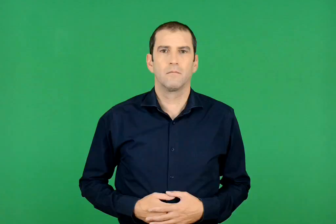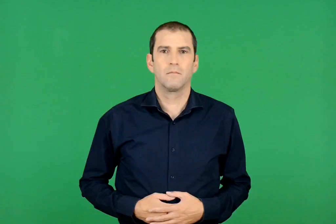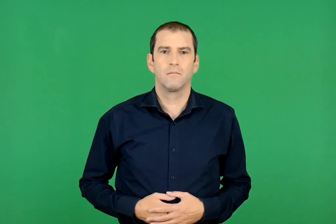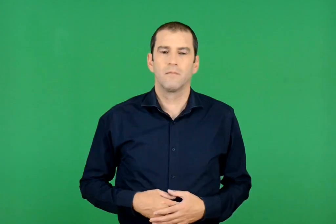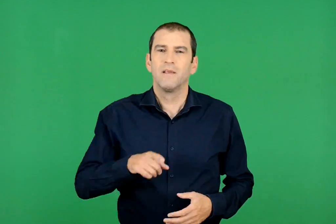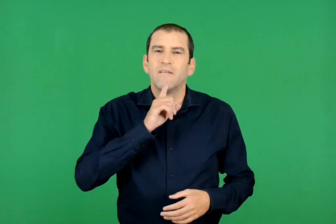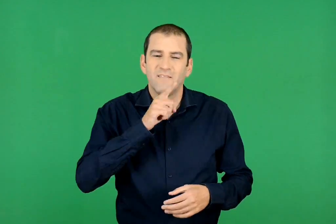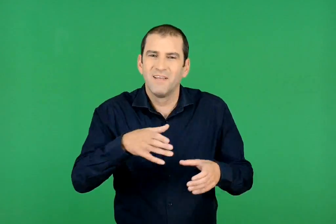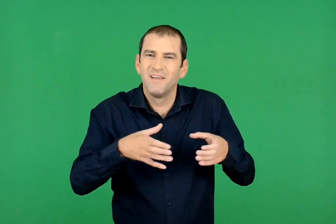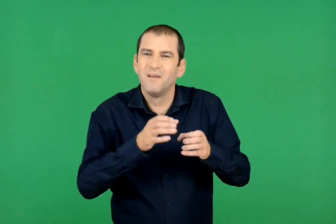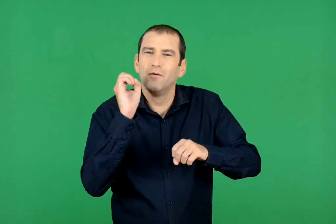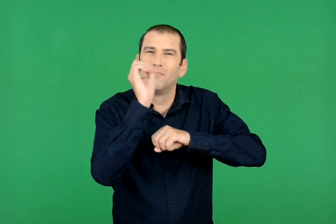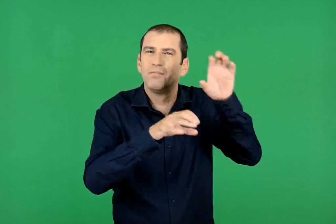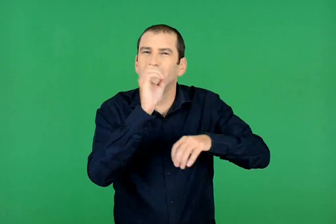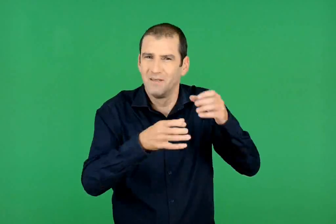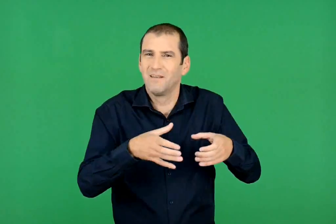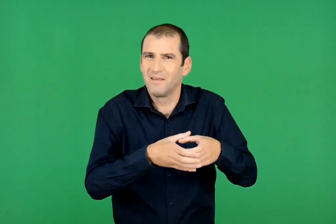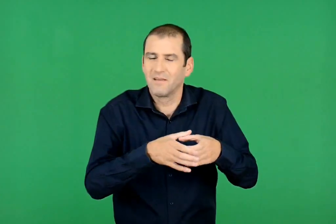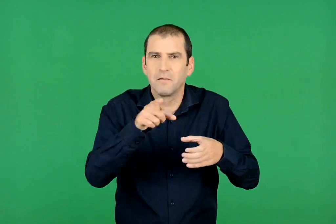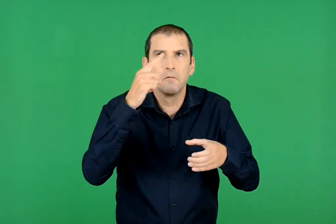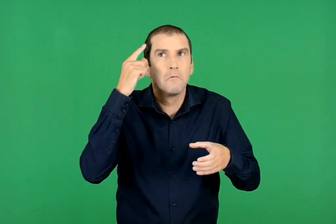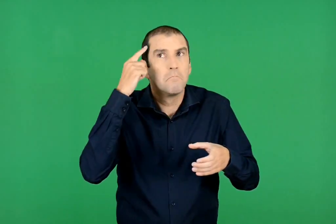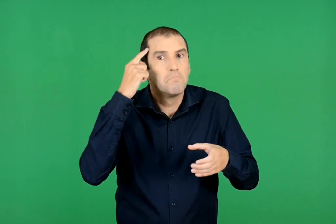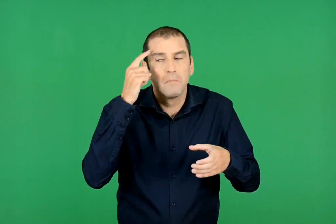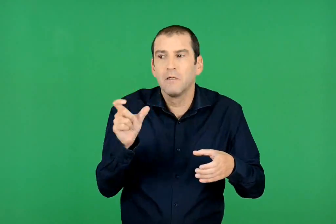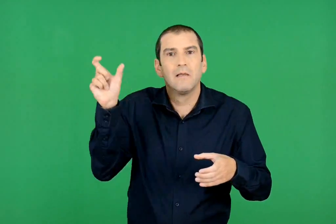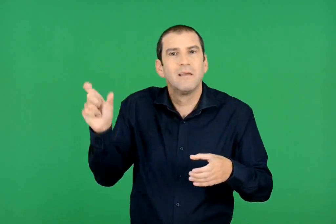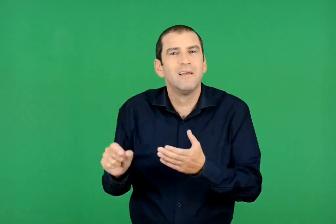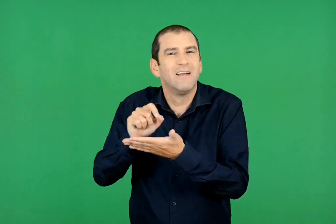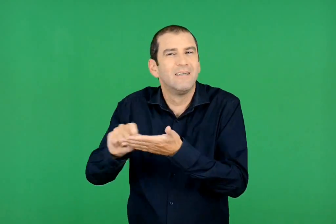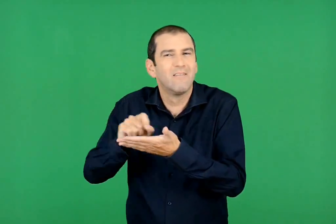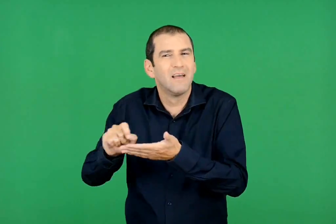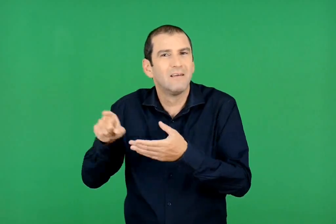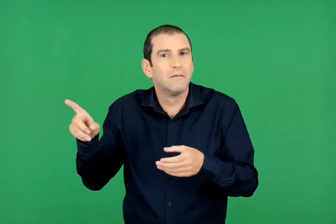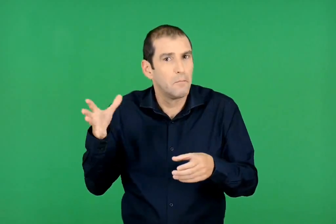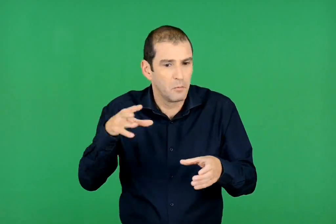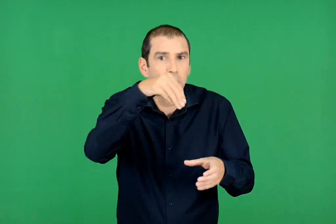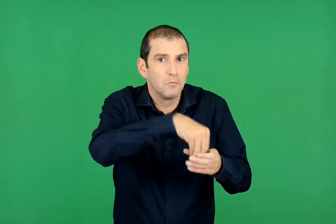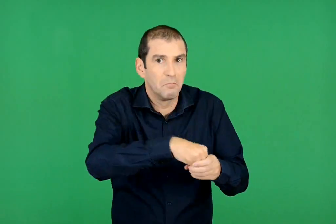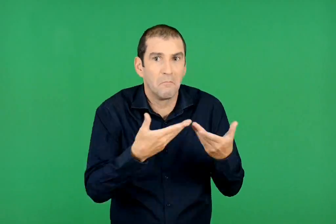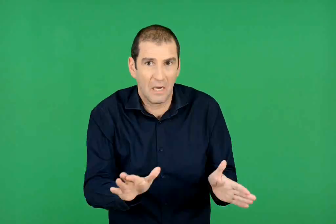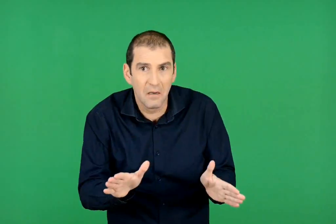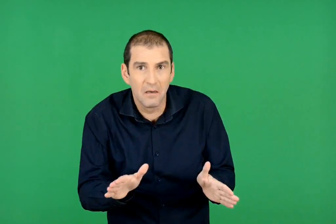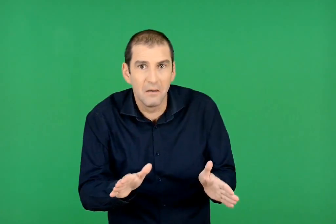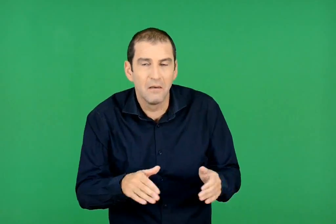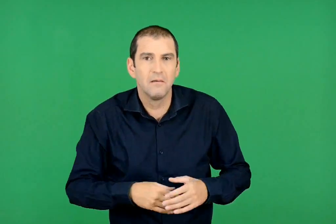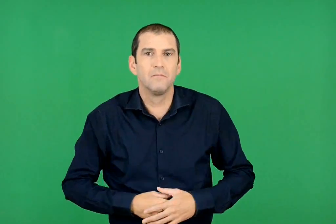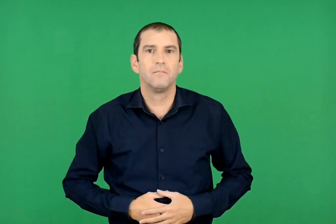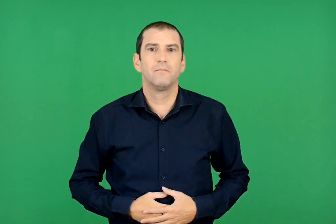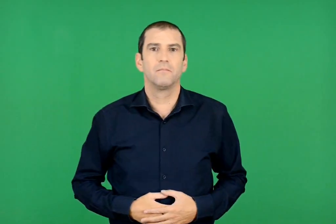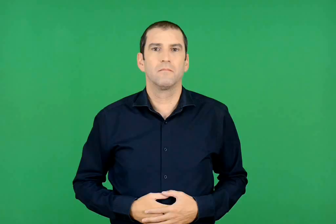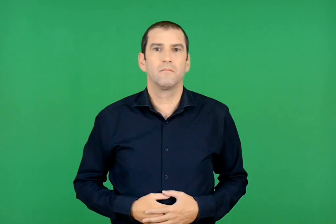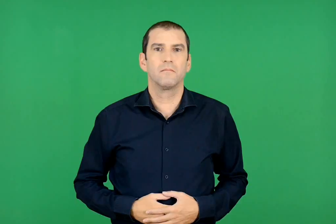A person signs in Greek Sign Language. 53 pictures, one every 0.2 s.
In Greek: σας περνάει από το μυαλό ότι η συγγραφέας μπορεί να πήρε μέρος στα γεγονότα που περιγράφει ;
